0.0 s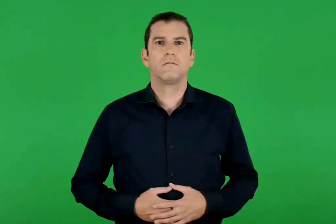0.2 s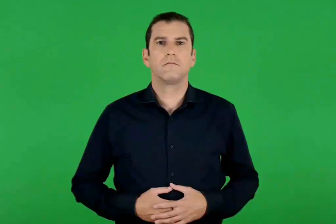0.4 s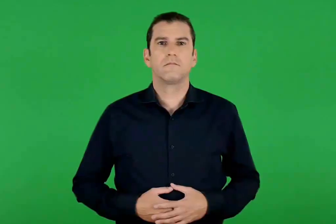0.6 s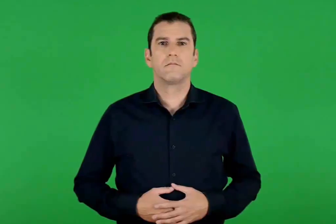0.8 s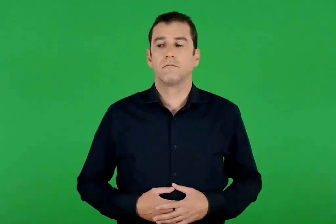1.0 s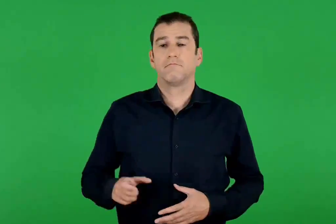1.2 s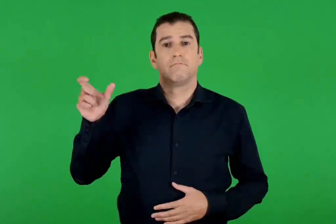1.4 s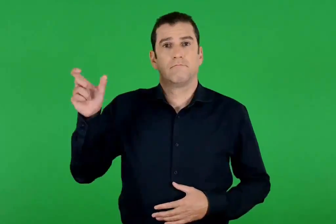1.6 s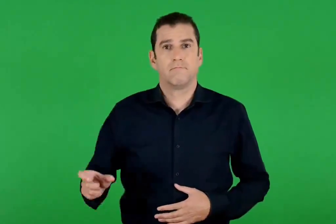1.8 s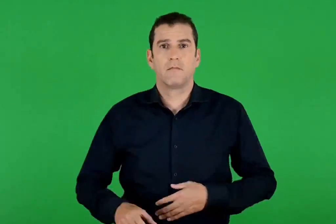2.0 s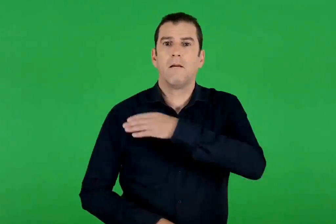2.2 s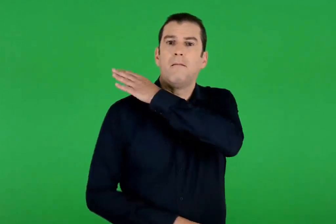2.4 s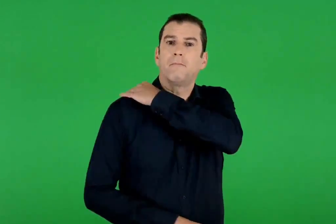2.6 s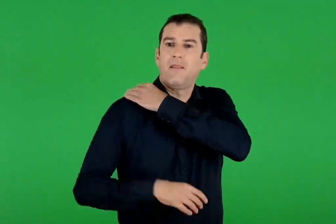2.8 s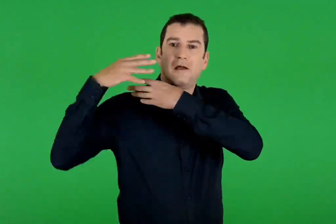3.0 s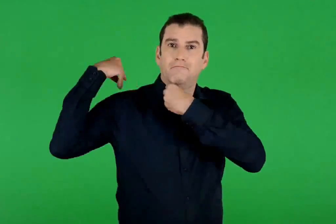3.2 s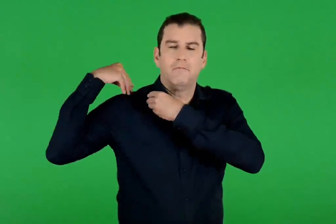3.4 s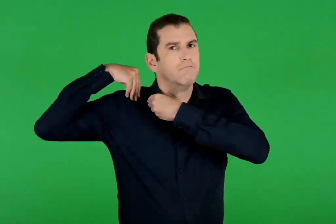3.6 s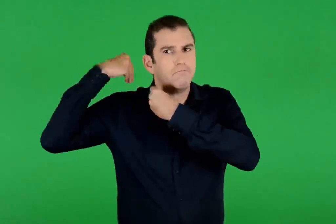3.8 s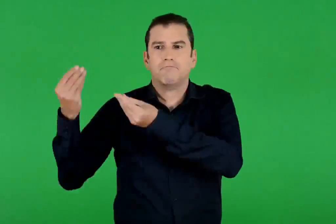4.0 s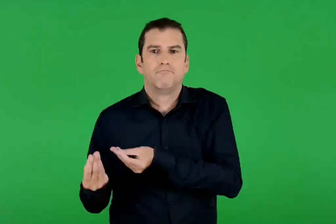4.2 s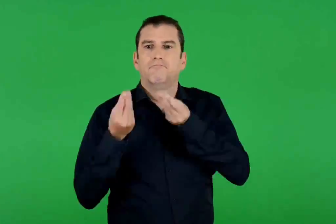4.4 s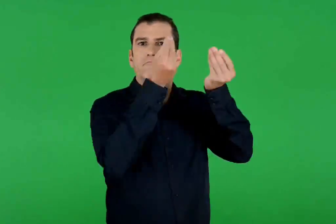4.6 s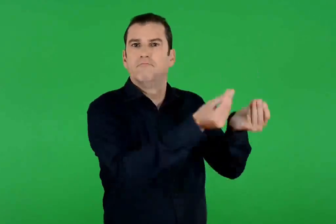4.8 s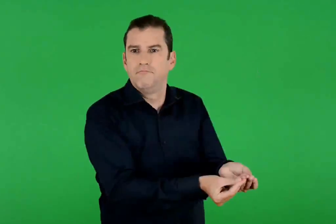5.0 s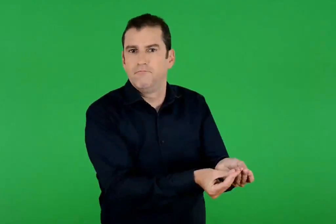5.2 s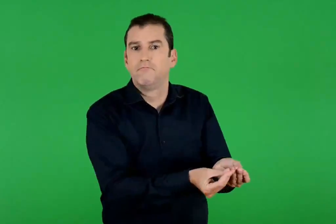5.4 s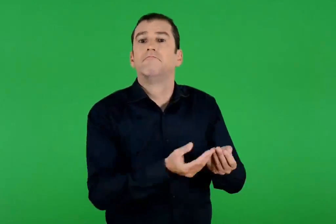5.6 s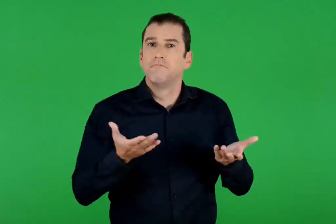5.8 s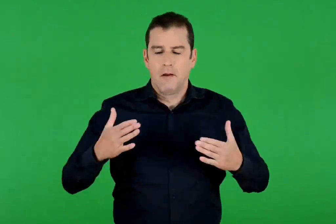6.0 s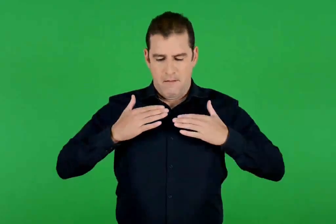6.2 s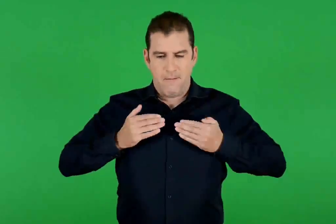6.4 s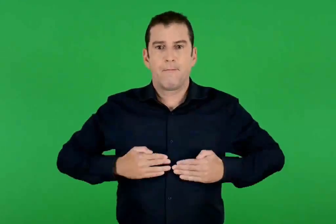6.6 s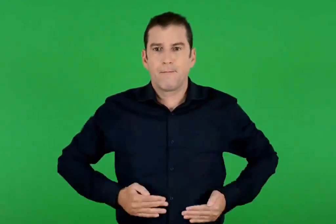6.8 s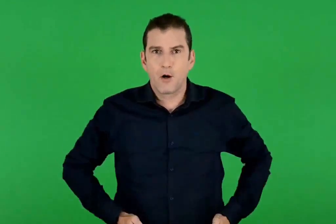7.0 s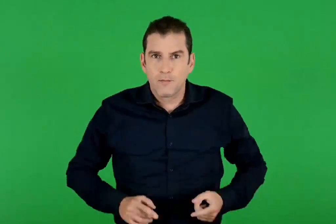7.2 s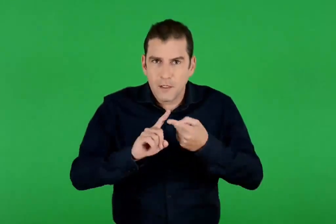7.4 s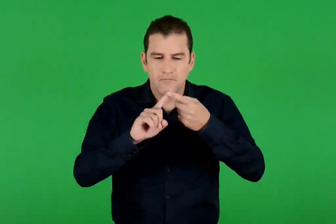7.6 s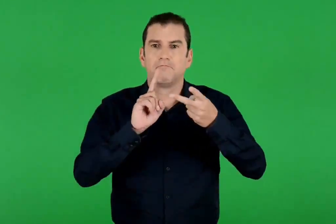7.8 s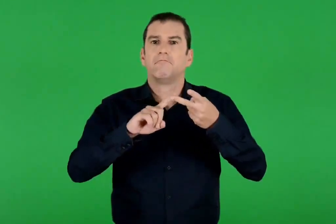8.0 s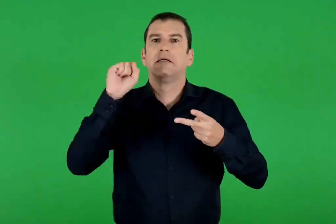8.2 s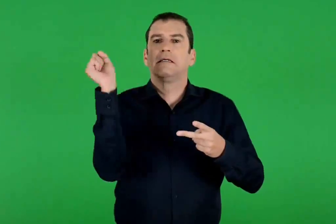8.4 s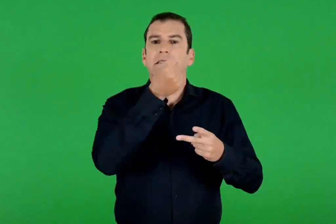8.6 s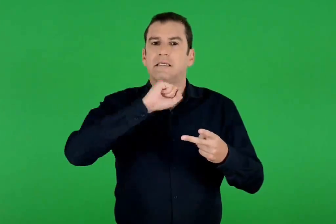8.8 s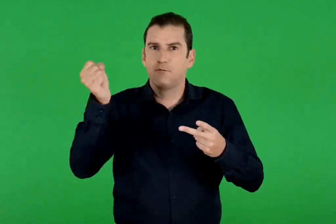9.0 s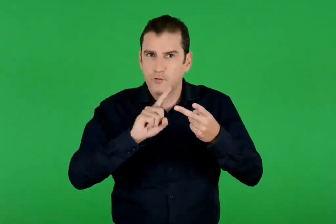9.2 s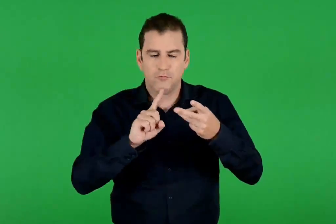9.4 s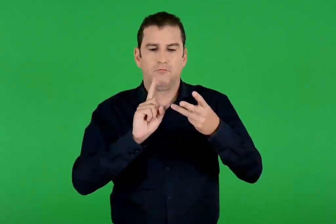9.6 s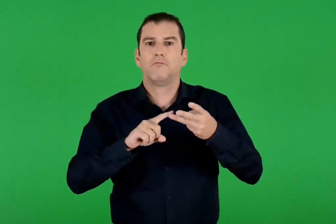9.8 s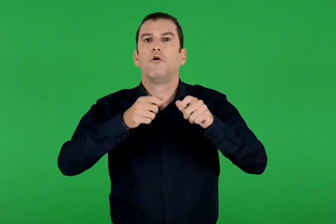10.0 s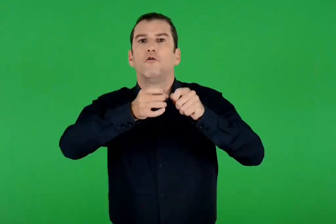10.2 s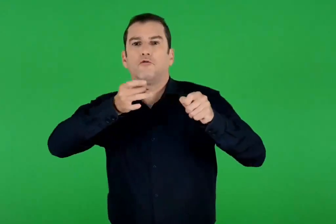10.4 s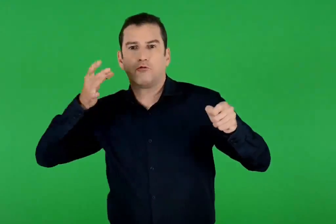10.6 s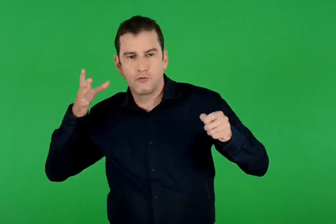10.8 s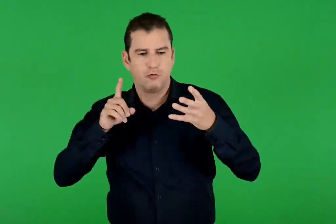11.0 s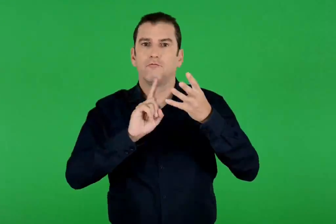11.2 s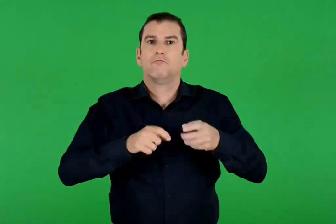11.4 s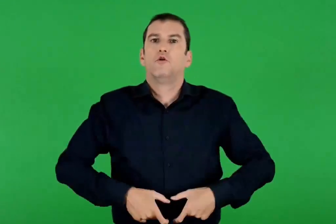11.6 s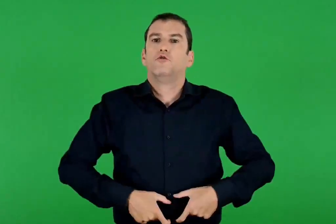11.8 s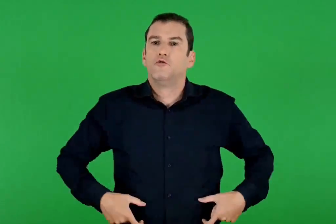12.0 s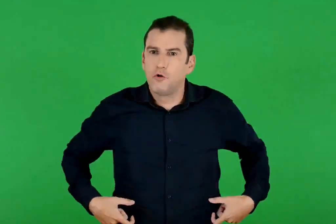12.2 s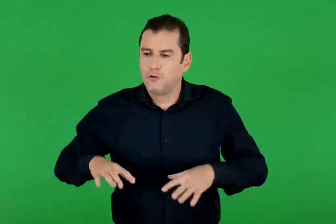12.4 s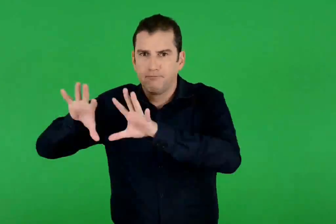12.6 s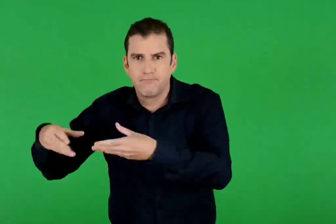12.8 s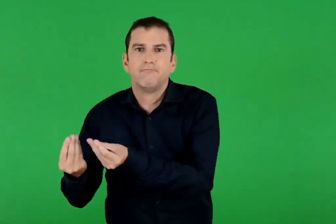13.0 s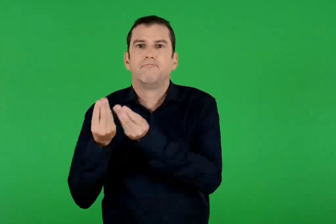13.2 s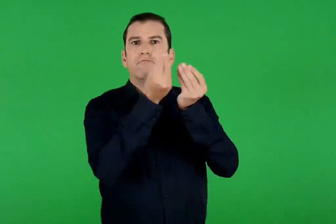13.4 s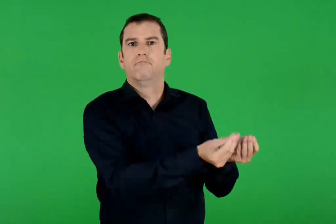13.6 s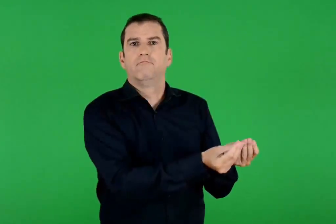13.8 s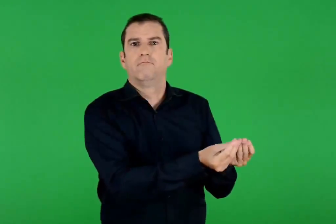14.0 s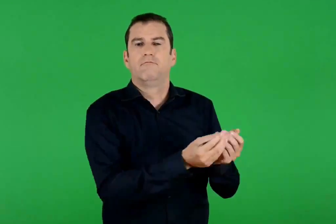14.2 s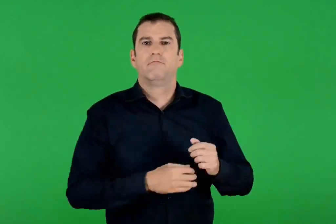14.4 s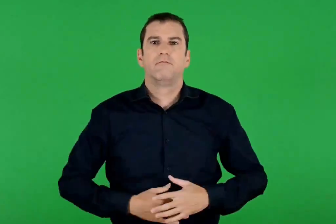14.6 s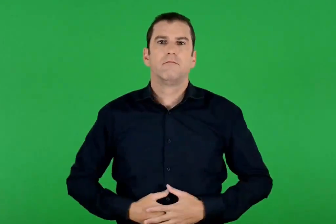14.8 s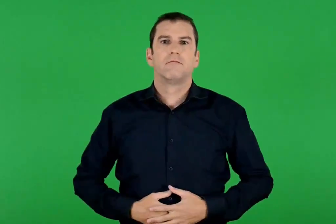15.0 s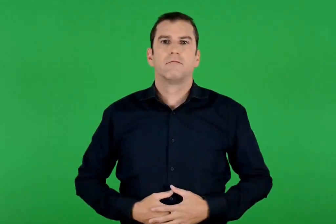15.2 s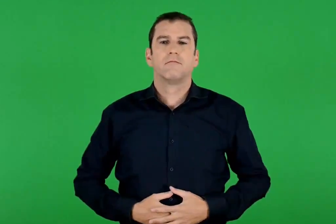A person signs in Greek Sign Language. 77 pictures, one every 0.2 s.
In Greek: έβγαλε μάλιστα τον μανδύα που φορούσε και του τον έδωσε. επίσης του έδωσε την πανοπλία του , το ξίφος του , το τόξο και τη ζώνη του
